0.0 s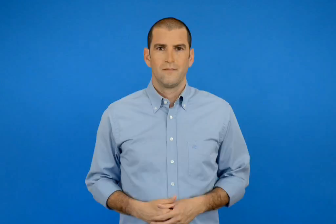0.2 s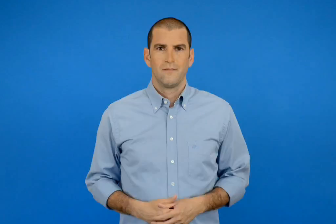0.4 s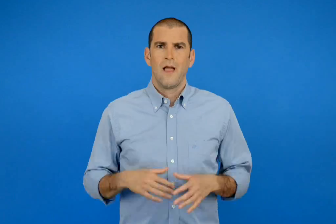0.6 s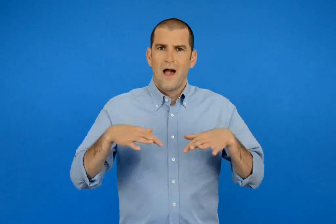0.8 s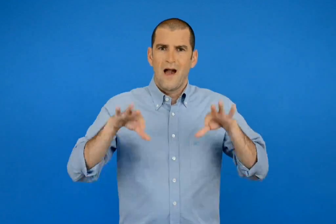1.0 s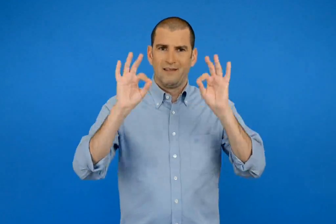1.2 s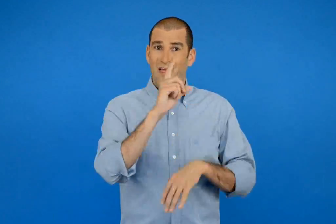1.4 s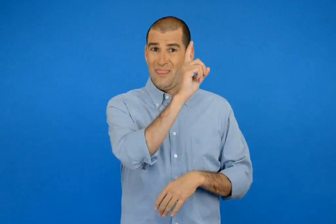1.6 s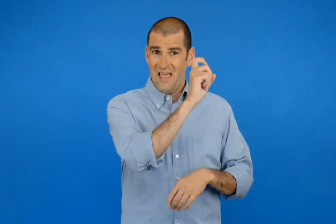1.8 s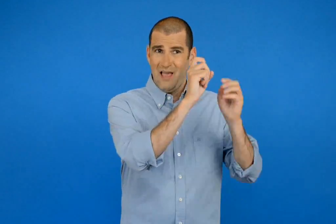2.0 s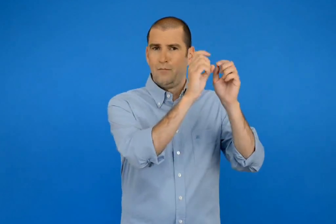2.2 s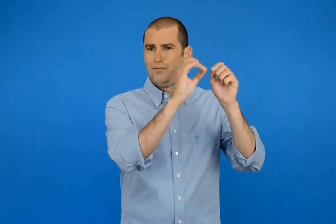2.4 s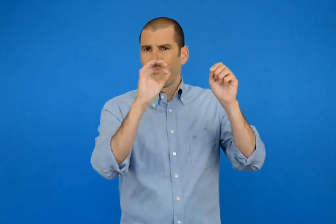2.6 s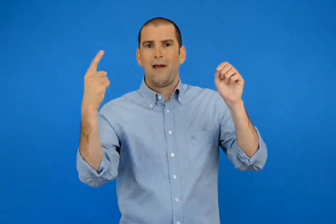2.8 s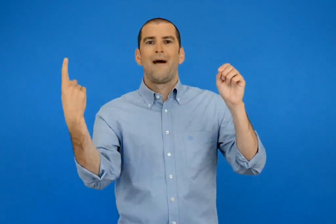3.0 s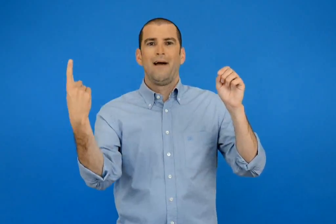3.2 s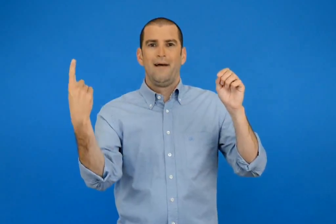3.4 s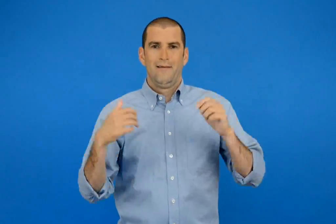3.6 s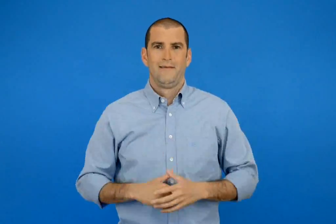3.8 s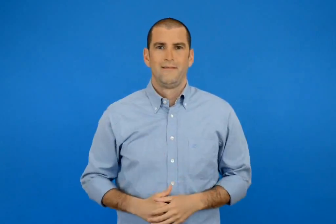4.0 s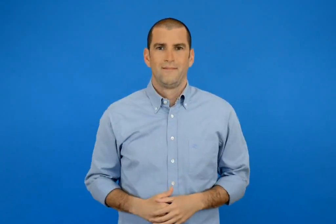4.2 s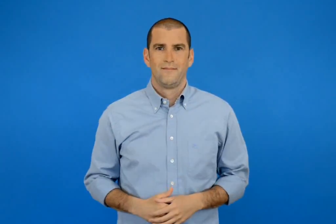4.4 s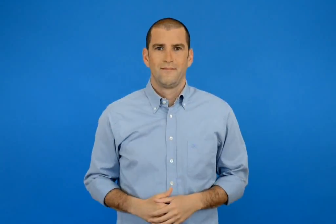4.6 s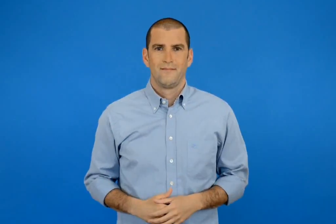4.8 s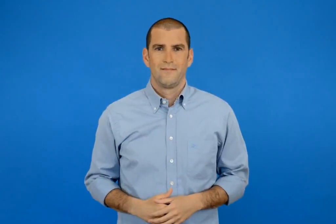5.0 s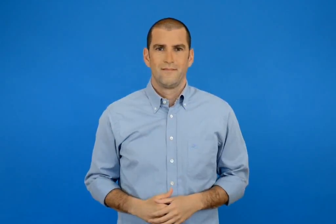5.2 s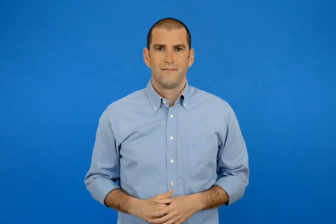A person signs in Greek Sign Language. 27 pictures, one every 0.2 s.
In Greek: αντίστροφη αρίθμηση ξεκινώντας από το 10
